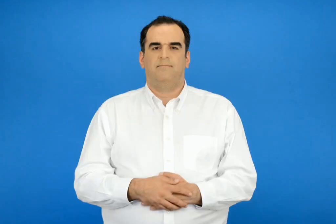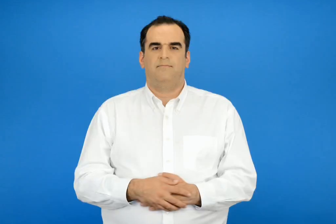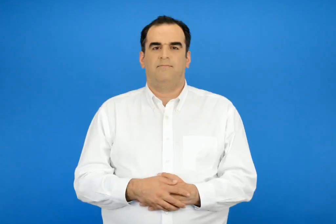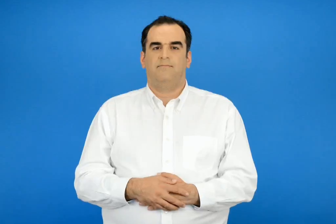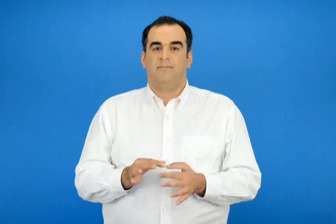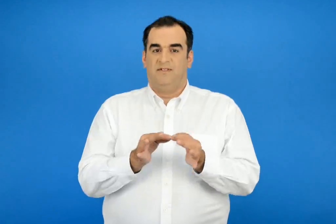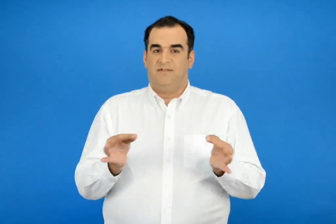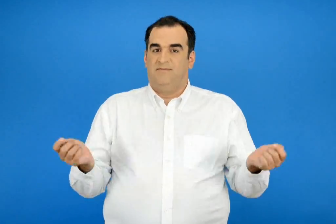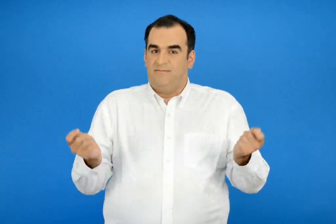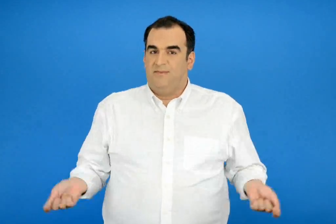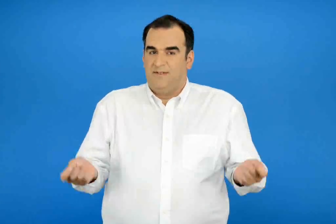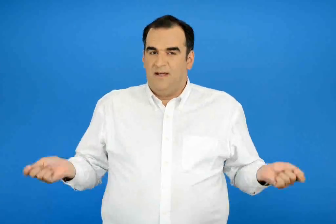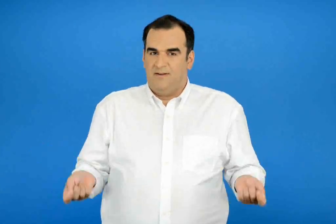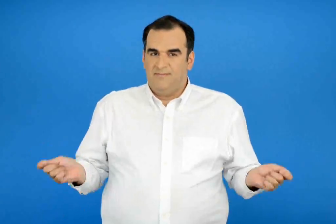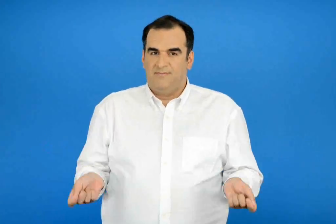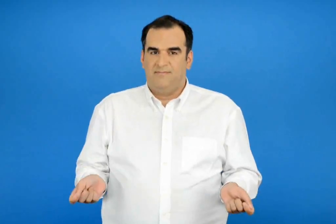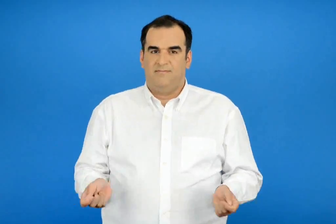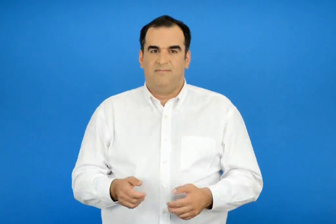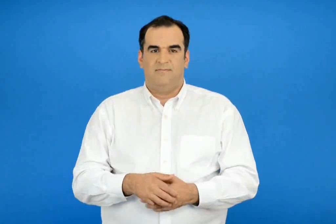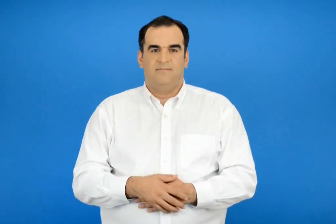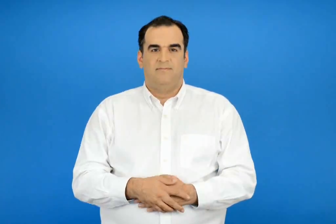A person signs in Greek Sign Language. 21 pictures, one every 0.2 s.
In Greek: σχοινάκι
